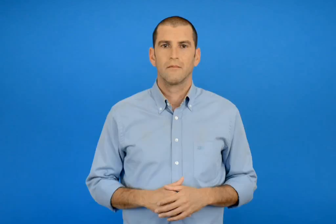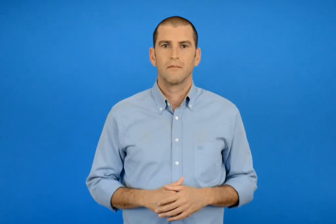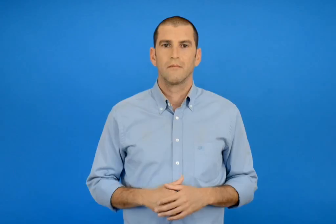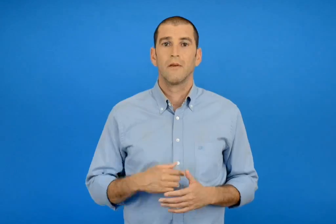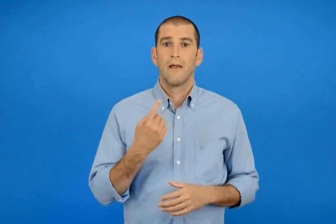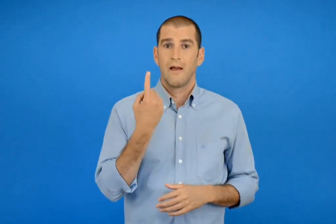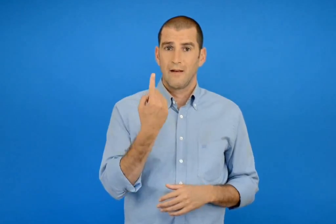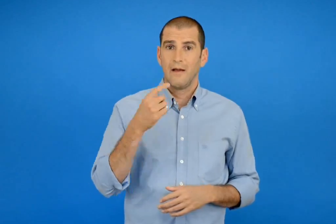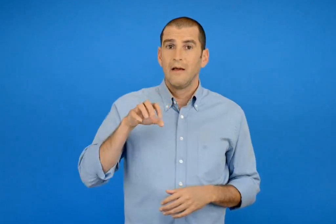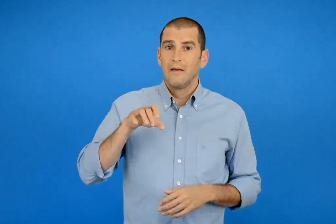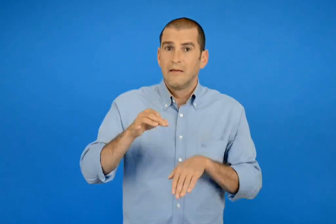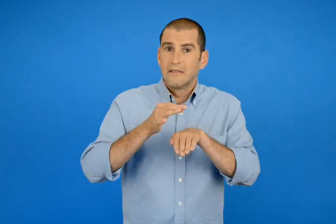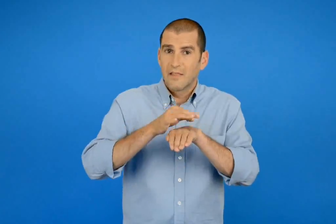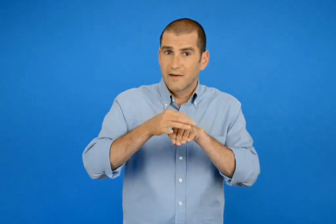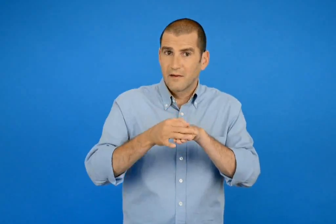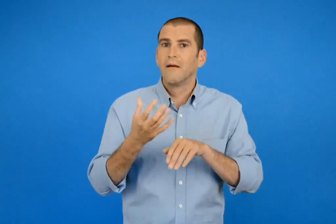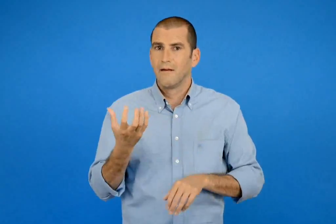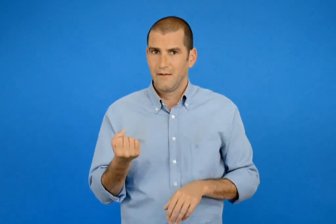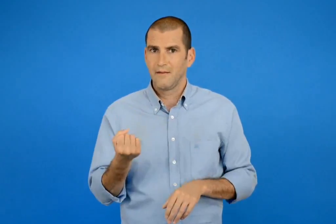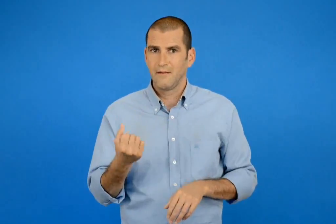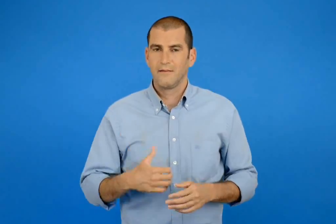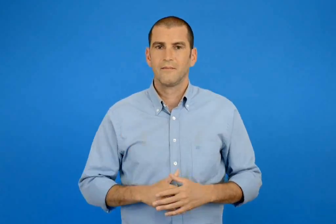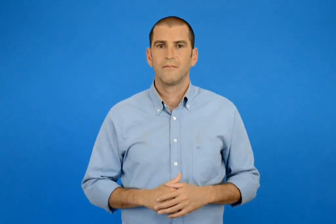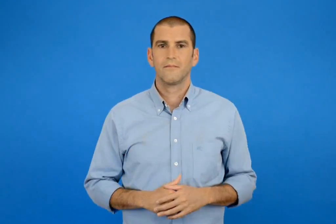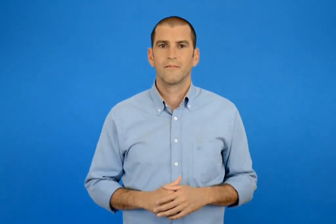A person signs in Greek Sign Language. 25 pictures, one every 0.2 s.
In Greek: το ένα σκαθάρι έχει
